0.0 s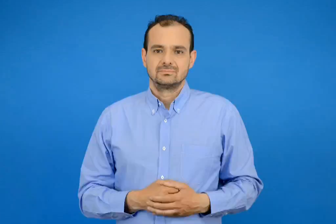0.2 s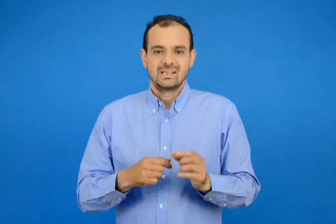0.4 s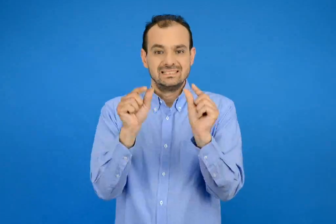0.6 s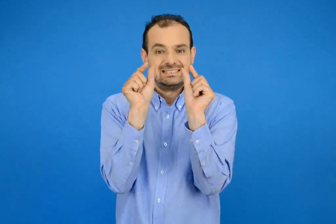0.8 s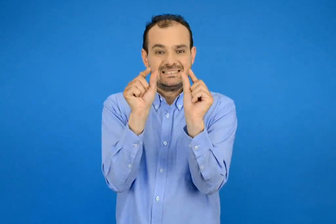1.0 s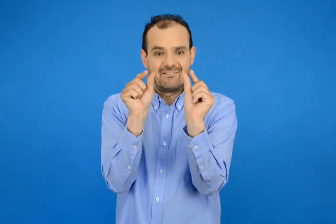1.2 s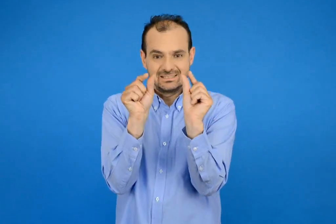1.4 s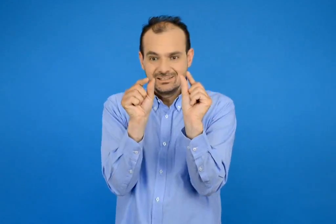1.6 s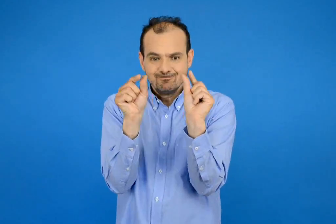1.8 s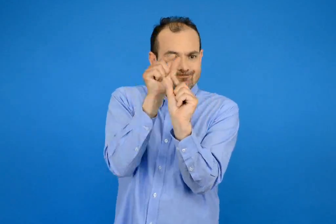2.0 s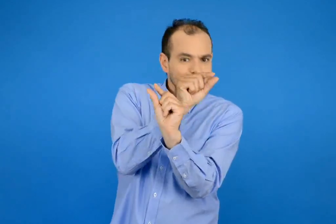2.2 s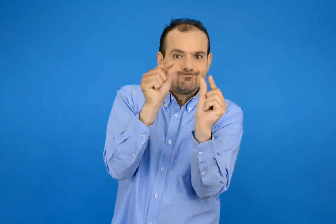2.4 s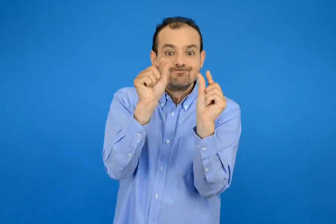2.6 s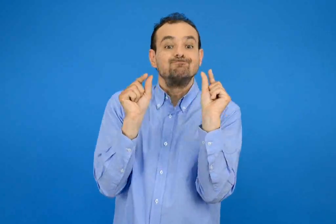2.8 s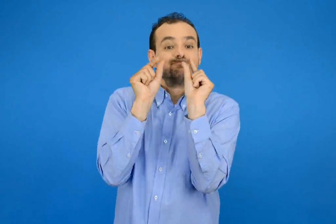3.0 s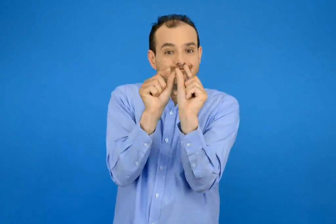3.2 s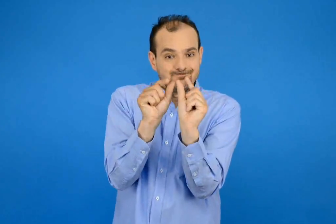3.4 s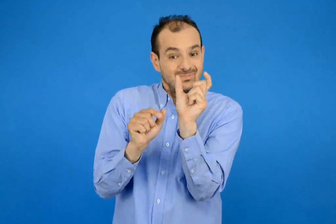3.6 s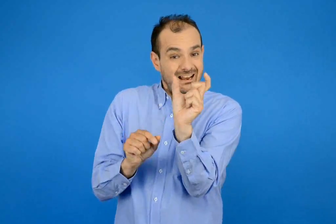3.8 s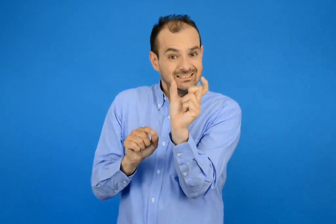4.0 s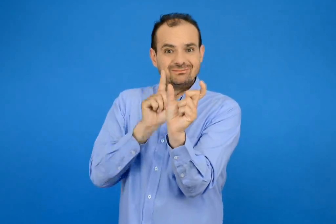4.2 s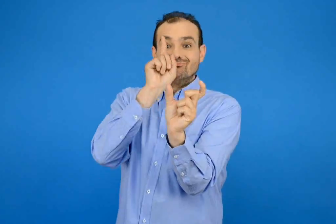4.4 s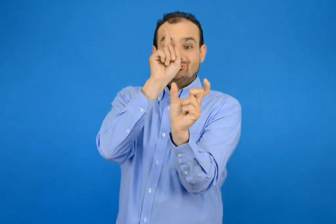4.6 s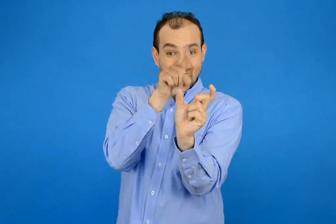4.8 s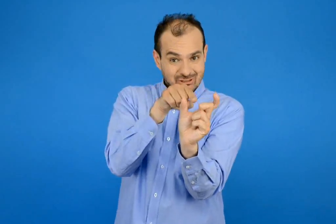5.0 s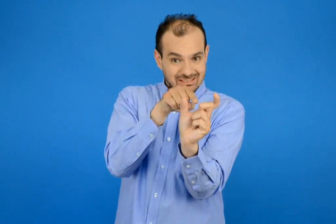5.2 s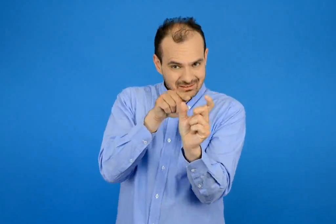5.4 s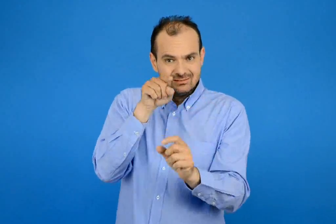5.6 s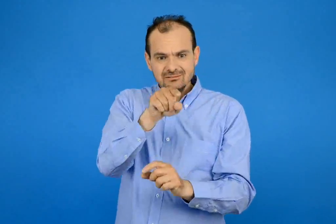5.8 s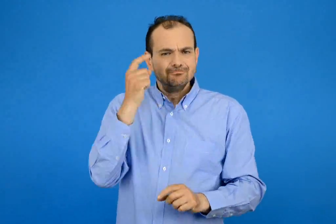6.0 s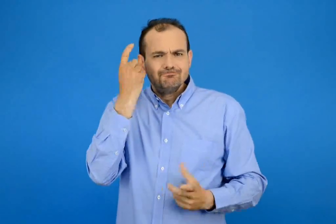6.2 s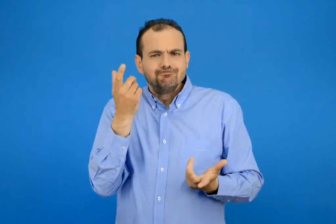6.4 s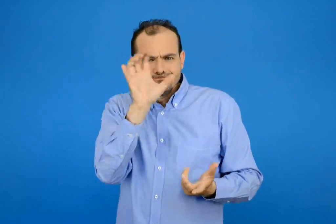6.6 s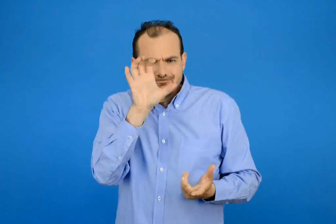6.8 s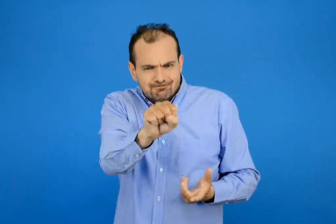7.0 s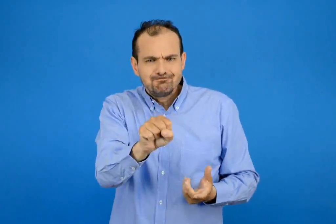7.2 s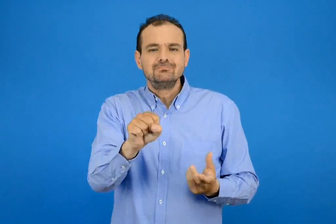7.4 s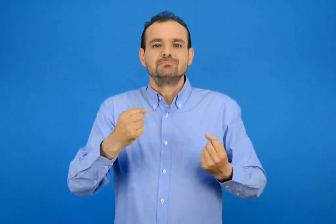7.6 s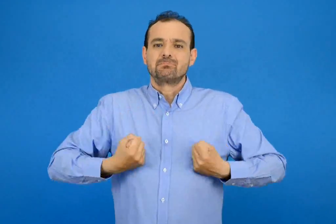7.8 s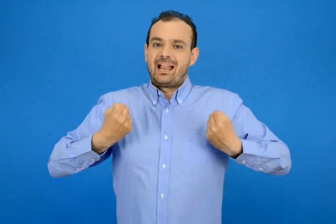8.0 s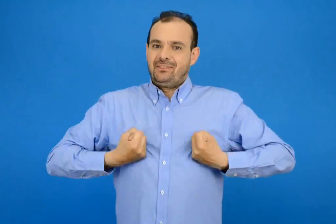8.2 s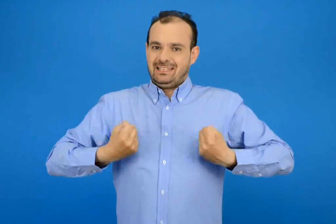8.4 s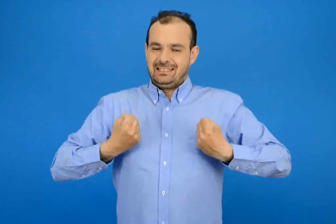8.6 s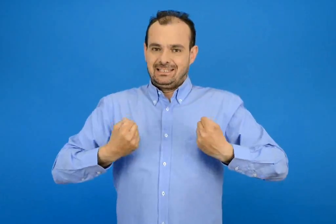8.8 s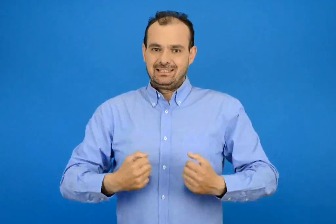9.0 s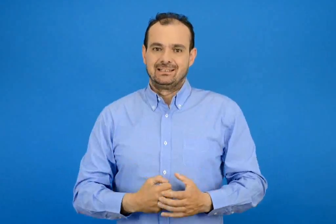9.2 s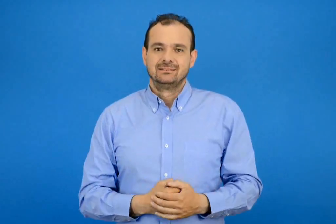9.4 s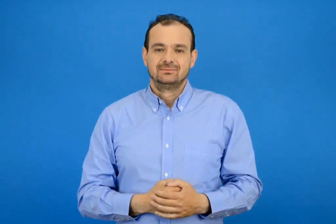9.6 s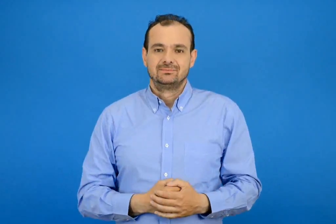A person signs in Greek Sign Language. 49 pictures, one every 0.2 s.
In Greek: βάλε στη σειρά τις συλλαβές τόνισε τη λέξη και θα βρεις ένα παιχνίδι
